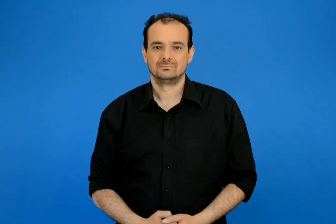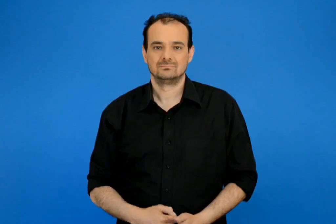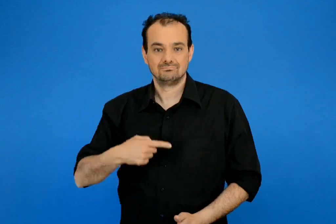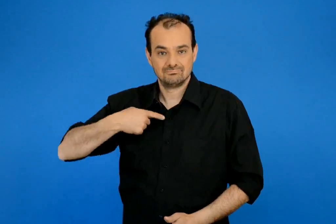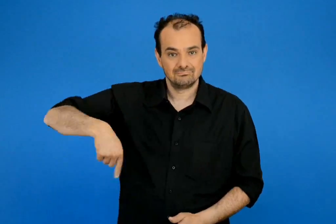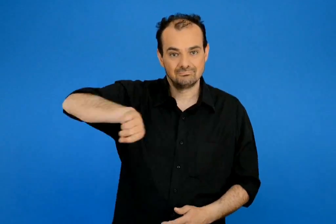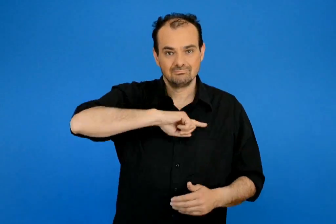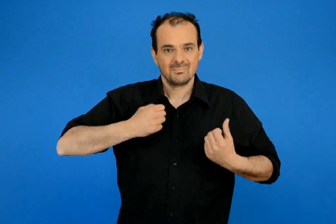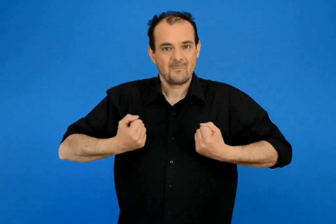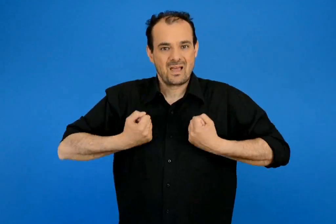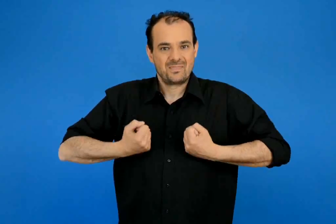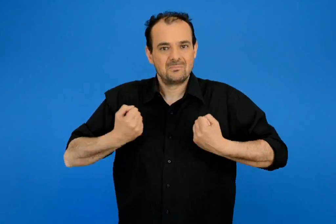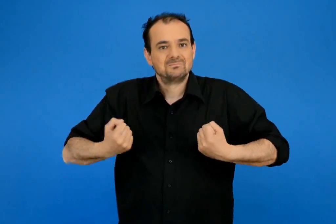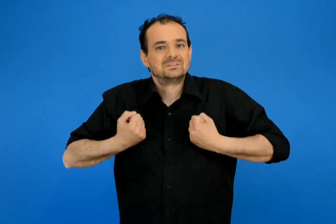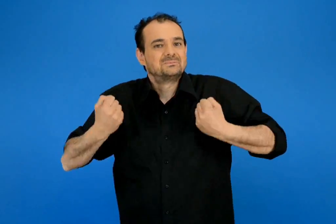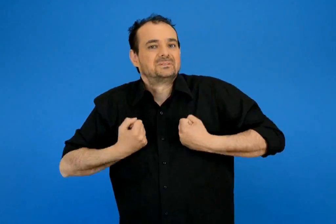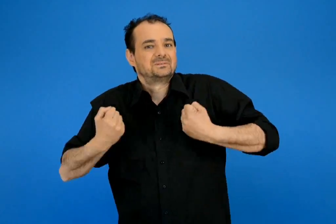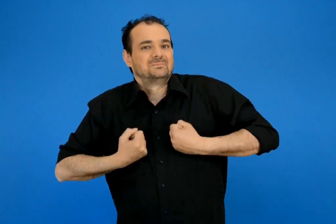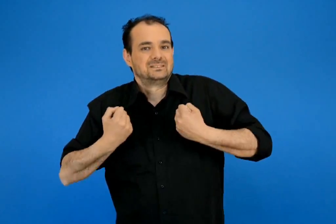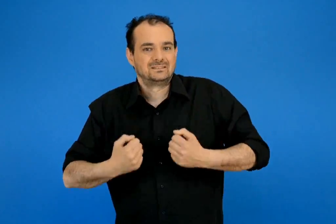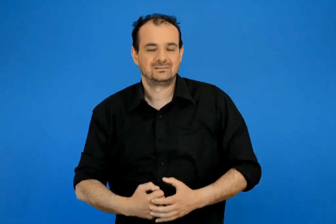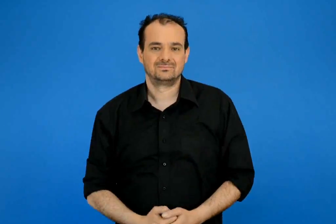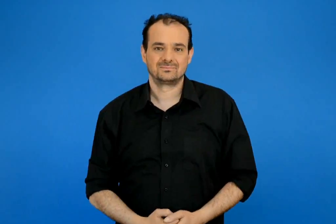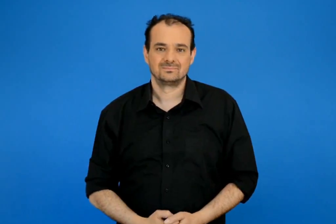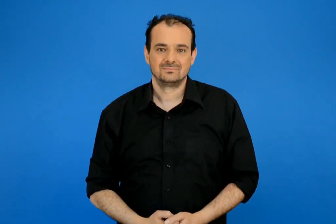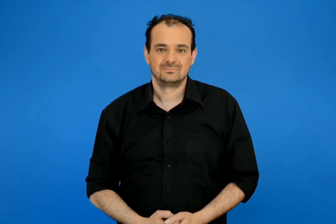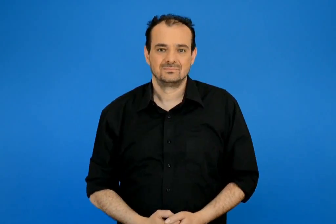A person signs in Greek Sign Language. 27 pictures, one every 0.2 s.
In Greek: παίζουμε παιχνίδια
